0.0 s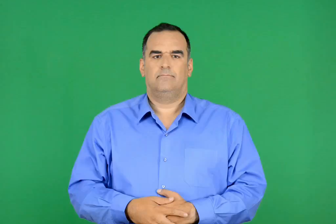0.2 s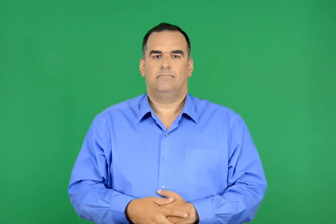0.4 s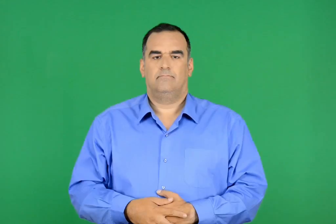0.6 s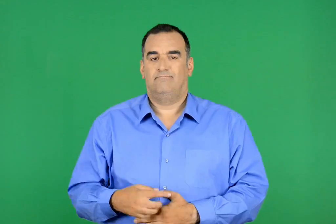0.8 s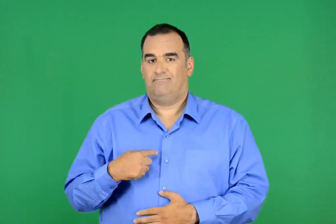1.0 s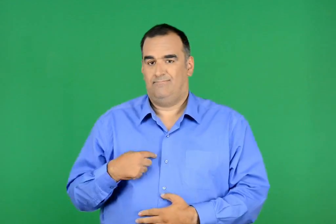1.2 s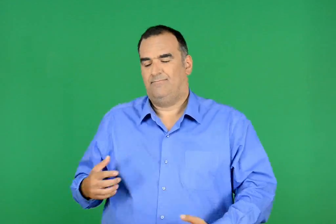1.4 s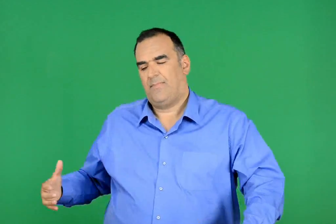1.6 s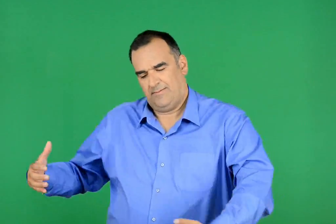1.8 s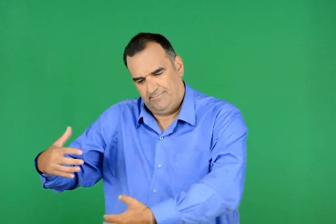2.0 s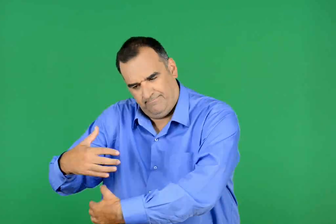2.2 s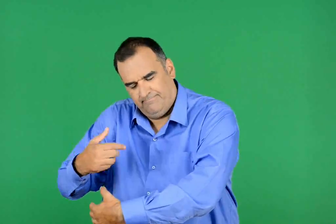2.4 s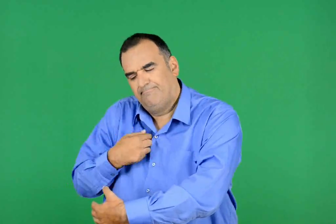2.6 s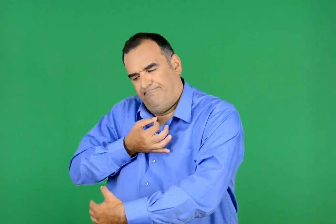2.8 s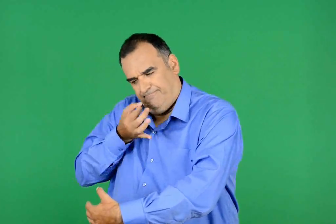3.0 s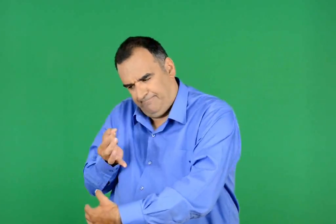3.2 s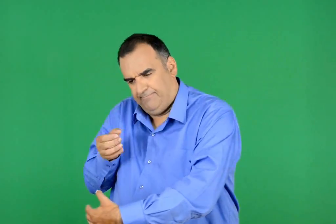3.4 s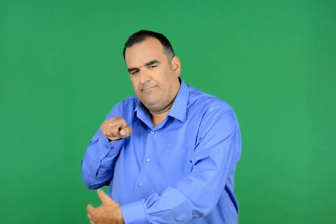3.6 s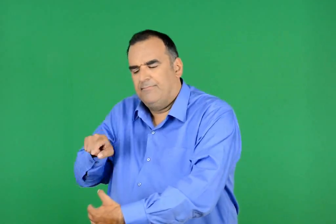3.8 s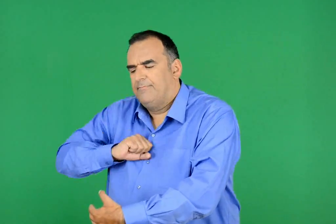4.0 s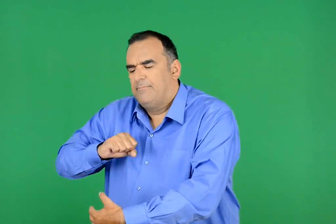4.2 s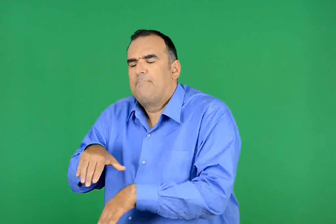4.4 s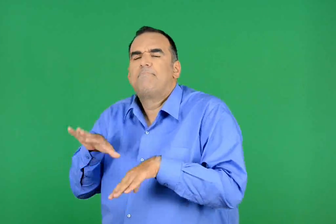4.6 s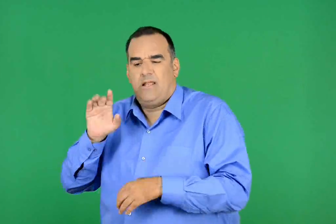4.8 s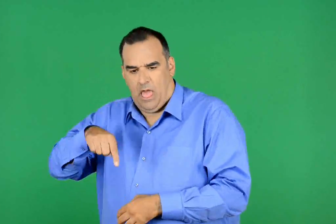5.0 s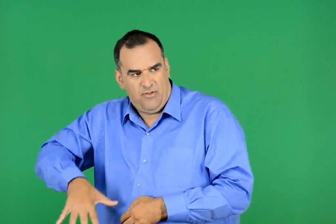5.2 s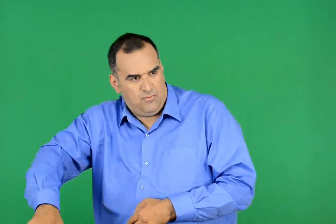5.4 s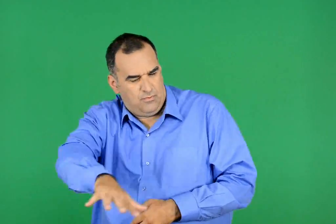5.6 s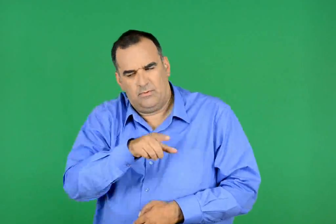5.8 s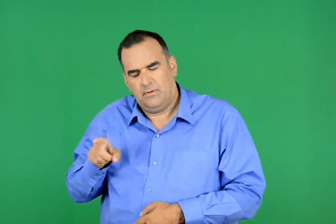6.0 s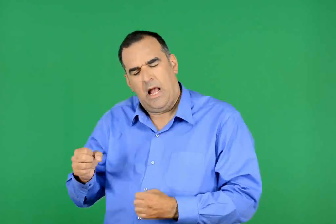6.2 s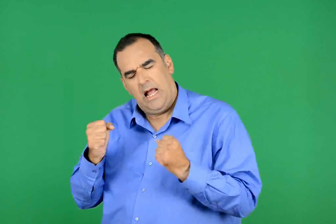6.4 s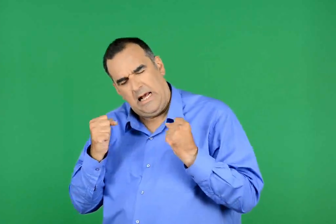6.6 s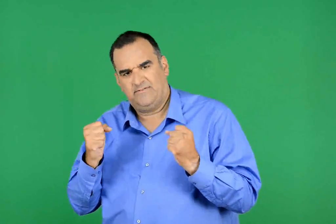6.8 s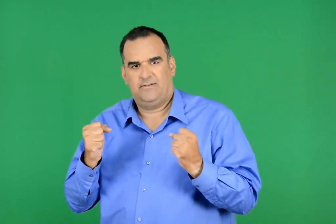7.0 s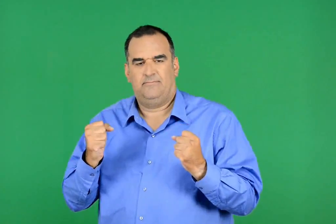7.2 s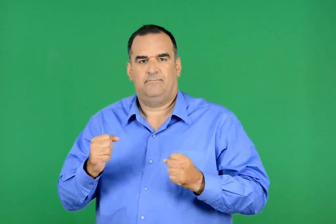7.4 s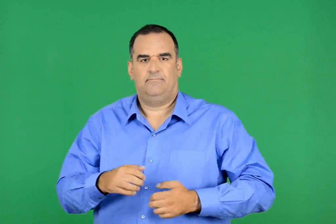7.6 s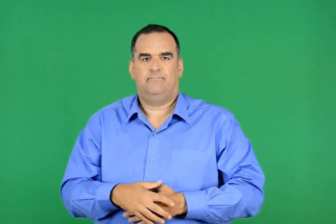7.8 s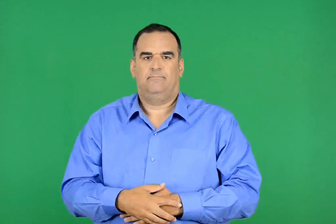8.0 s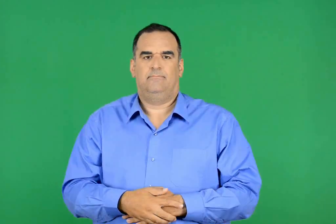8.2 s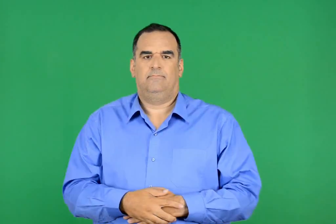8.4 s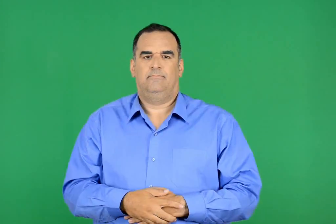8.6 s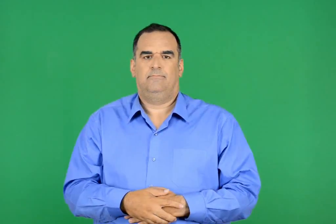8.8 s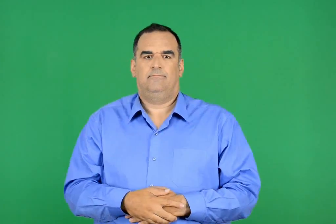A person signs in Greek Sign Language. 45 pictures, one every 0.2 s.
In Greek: την αγκάλιασα και της λέω μη φοβάσαι , εδώ μέσα είσαι ασφαλής
